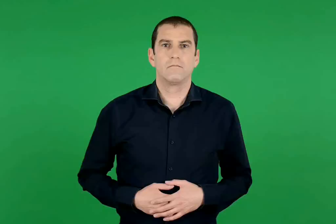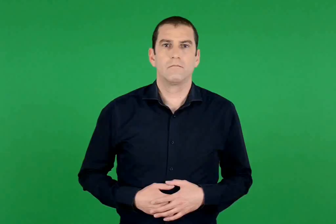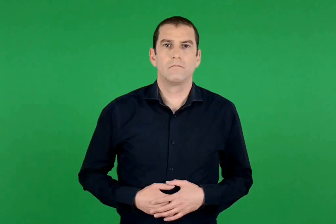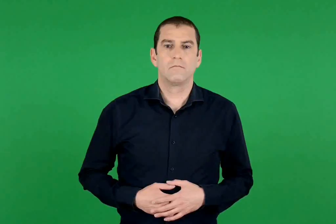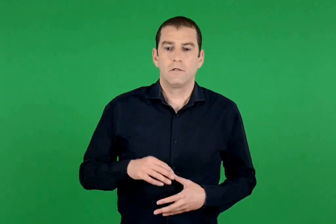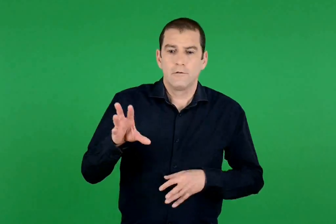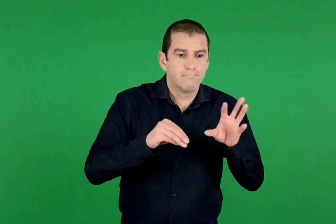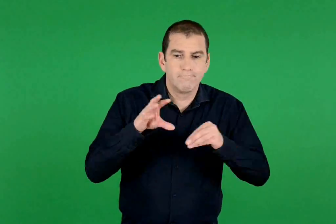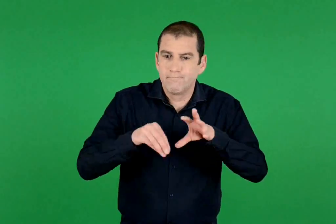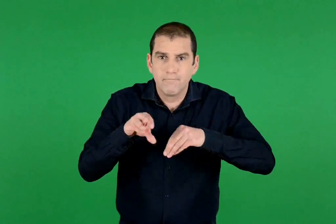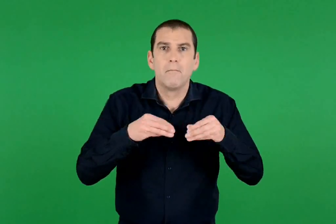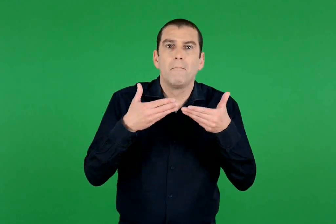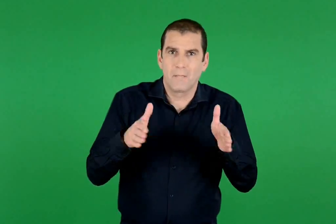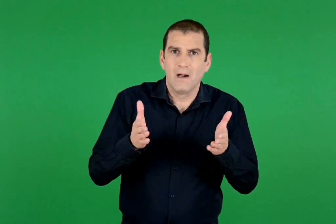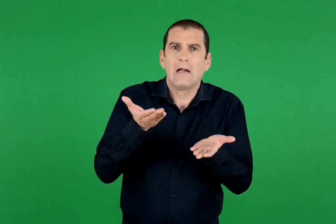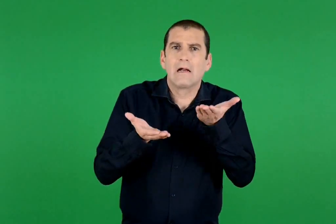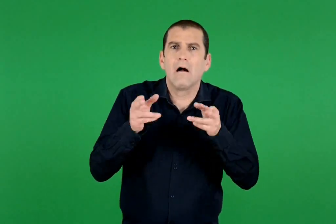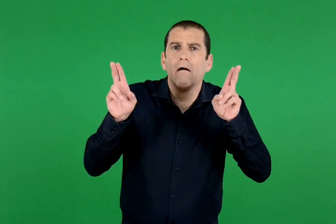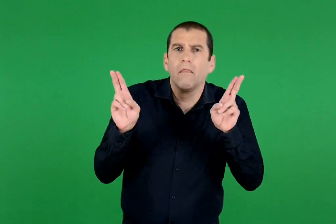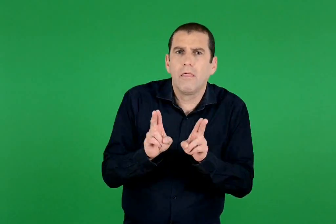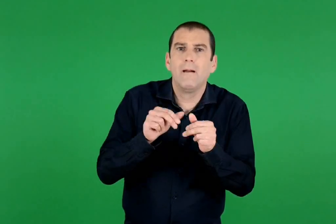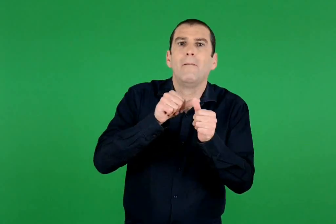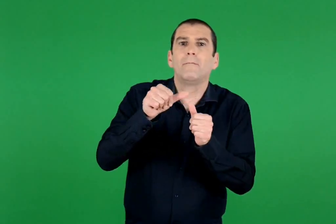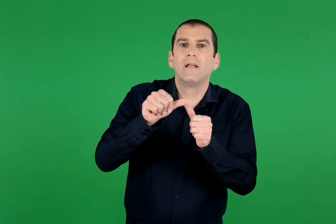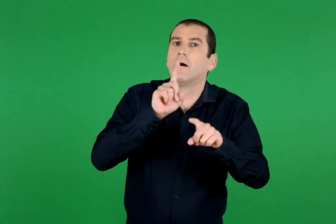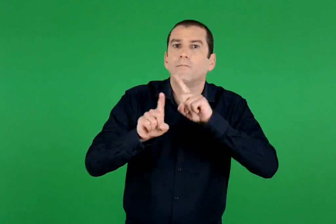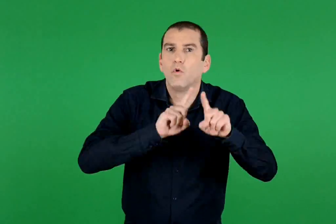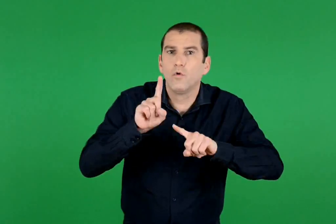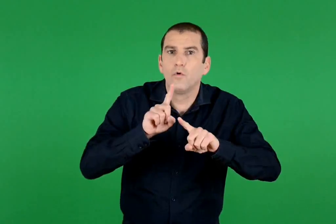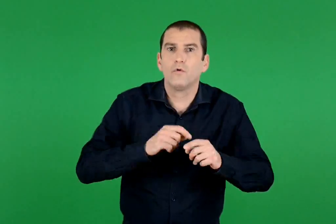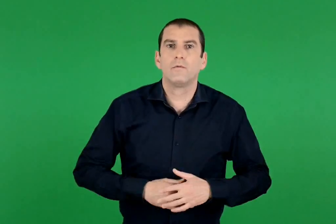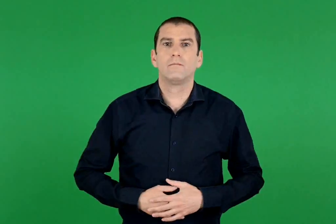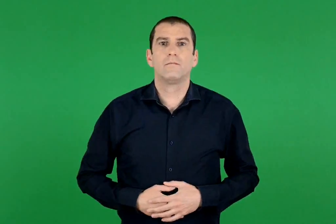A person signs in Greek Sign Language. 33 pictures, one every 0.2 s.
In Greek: ποιον μήνα μάζεψαν λιγότερο ;
